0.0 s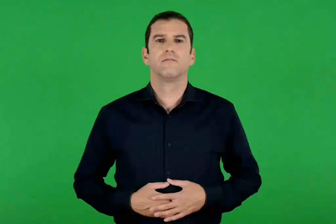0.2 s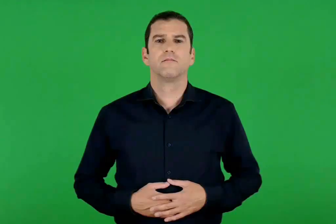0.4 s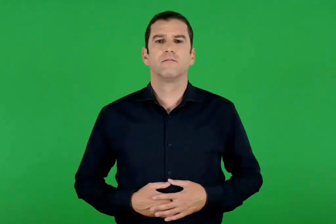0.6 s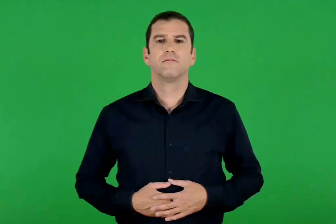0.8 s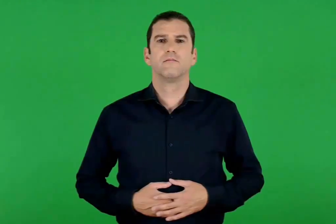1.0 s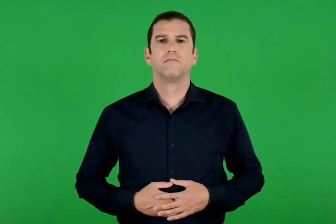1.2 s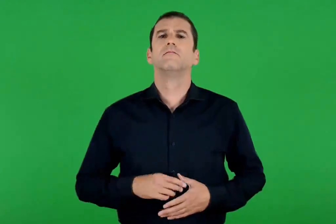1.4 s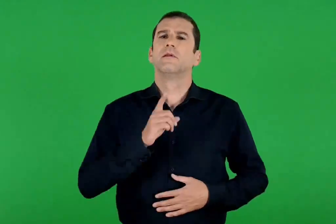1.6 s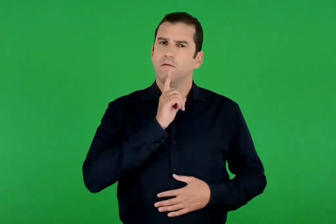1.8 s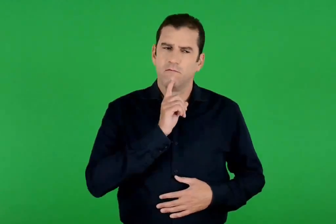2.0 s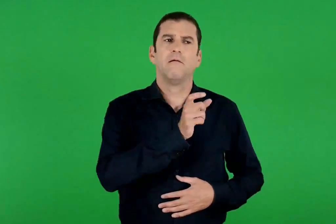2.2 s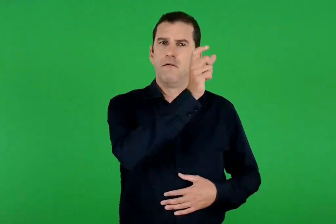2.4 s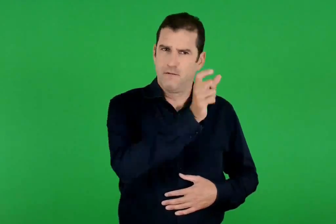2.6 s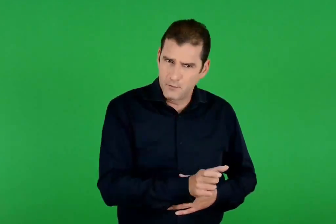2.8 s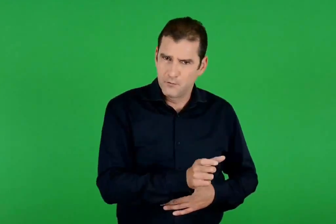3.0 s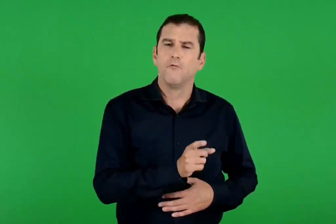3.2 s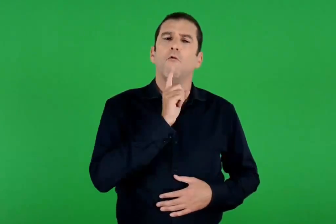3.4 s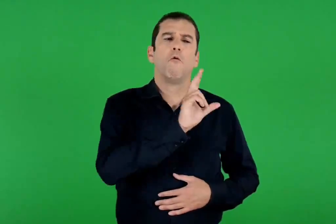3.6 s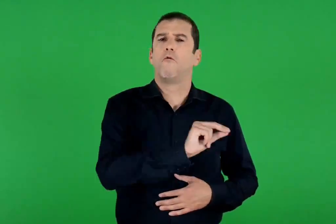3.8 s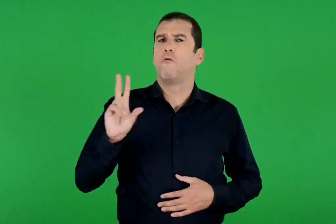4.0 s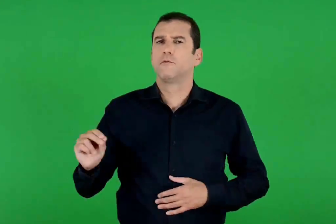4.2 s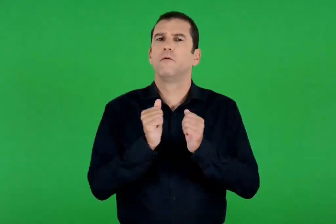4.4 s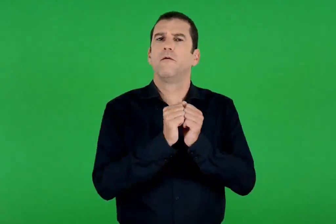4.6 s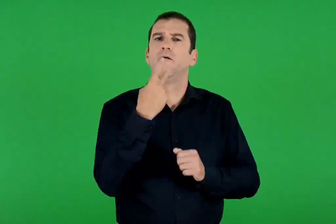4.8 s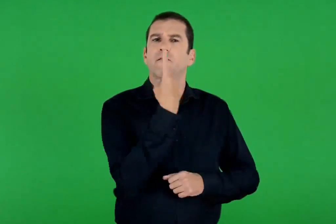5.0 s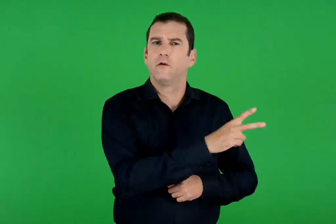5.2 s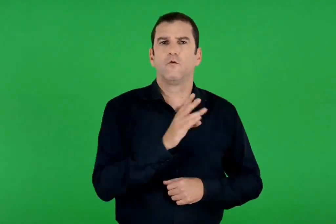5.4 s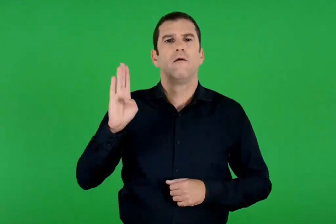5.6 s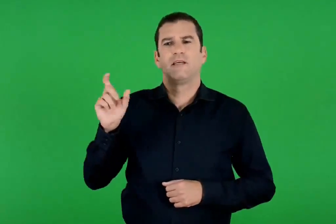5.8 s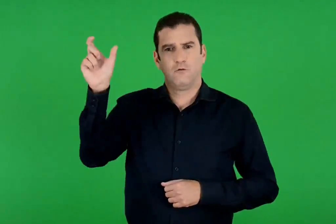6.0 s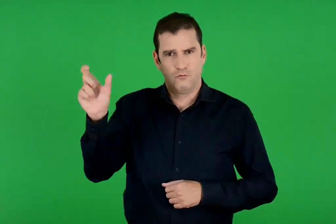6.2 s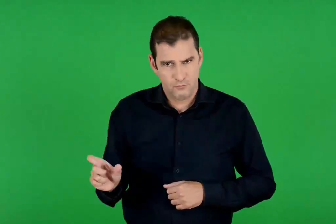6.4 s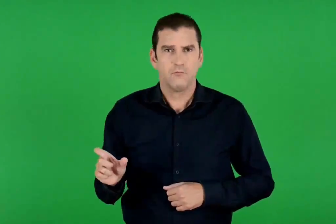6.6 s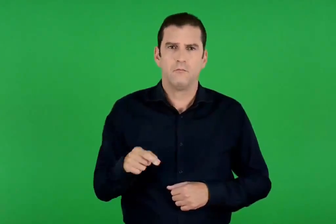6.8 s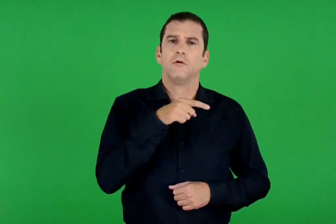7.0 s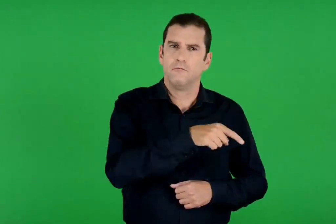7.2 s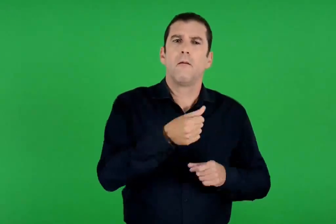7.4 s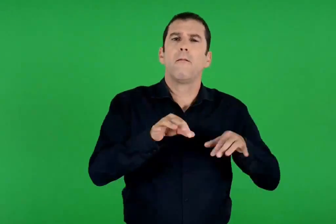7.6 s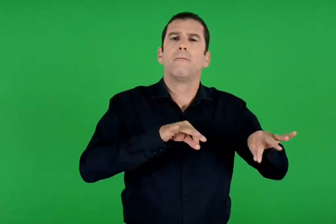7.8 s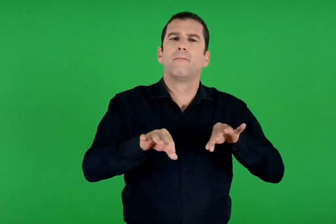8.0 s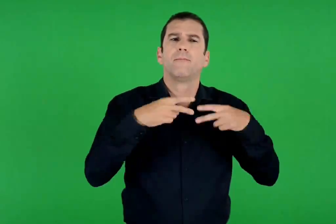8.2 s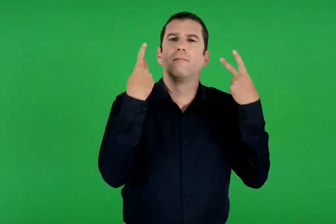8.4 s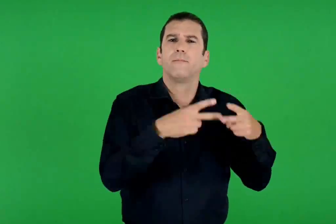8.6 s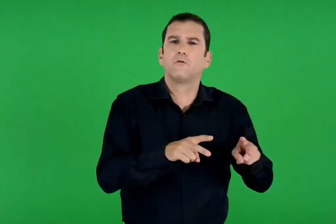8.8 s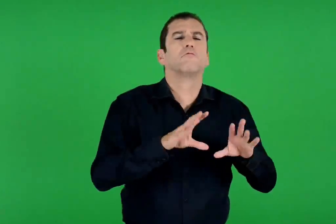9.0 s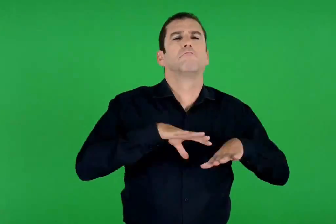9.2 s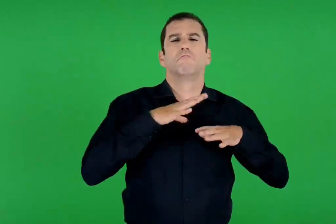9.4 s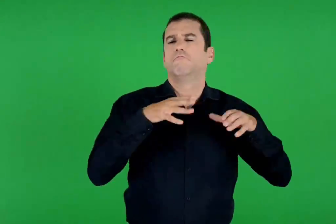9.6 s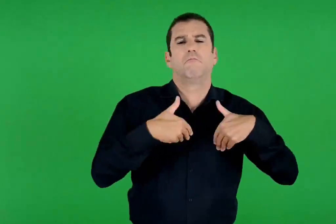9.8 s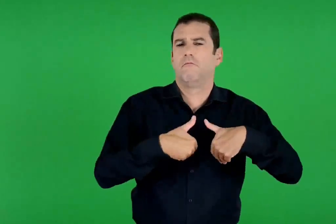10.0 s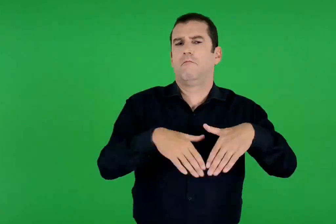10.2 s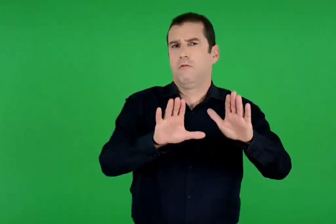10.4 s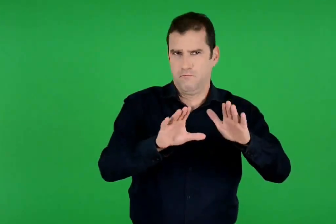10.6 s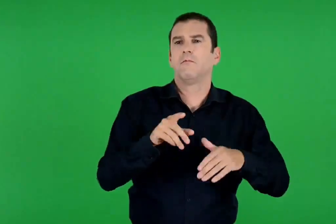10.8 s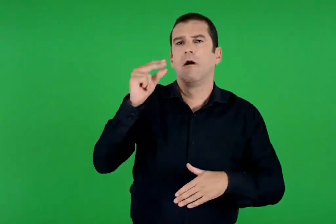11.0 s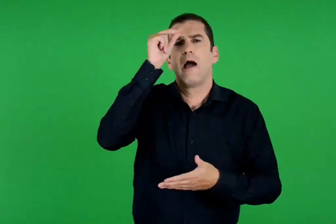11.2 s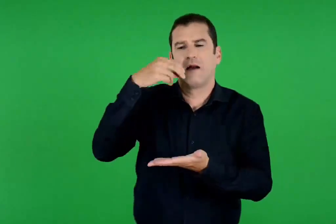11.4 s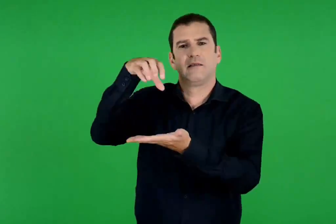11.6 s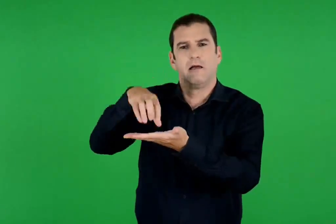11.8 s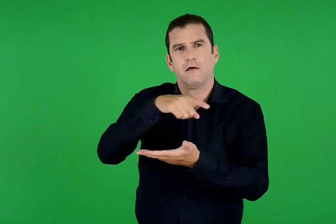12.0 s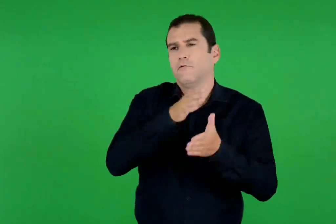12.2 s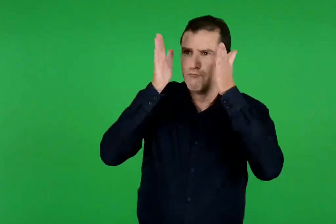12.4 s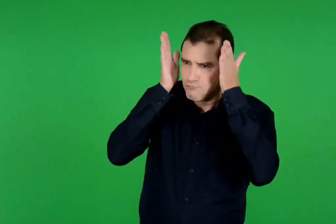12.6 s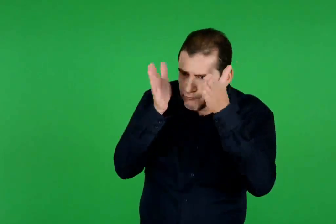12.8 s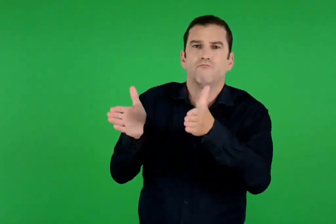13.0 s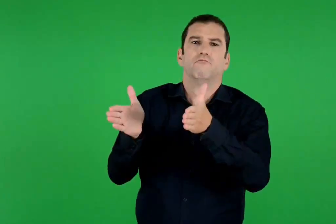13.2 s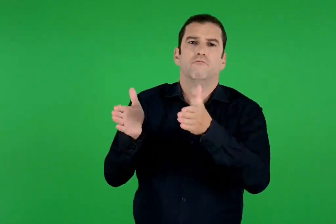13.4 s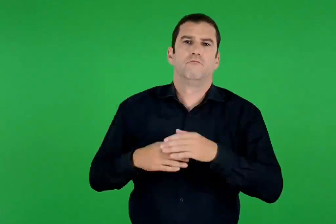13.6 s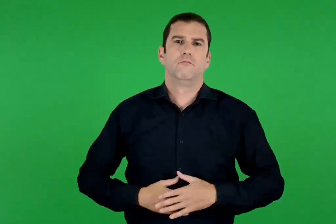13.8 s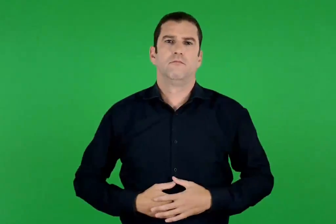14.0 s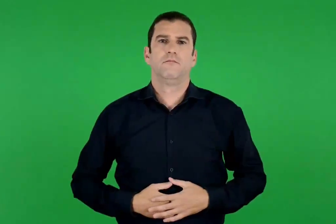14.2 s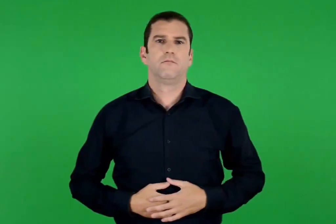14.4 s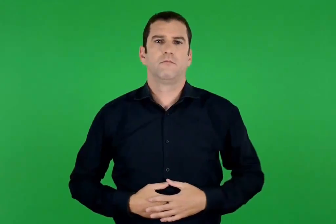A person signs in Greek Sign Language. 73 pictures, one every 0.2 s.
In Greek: κι αυτός , όπως ο φίλος του βασίλειος , απαρνήθηκε την περιουσία του και αφοσιώθηκε στην εκκλησία
